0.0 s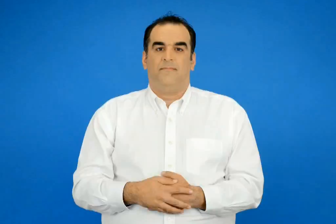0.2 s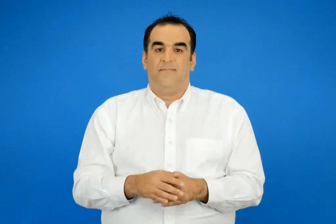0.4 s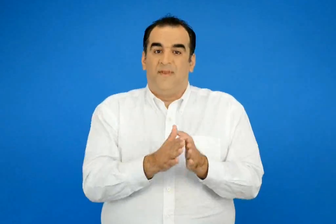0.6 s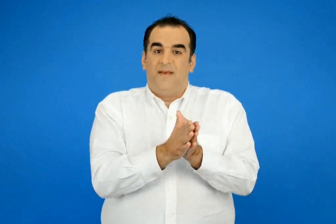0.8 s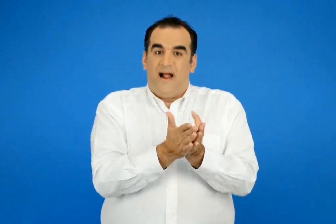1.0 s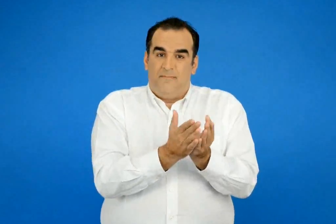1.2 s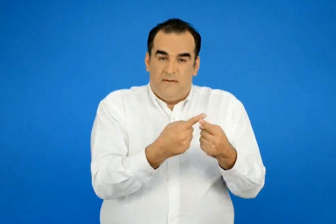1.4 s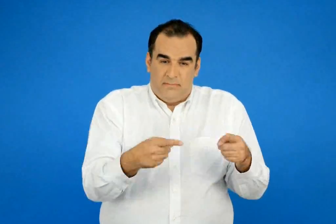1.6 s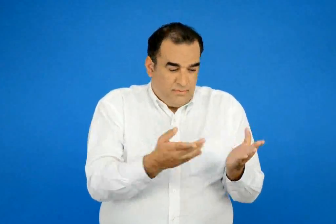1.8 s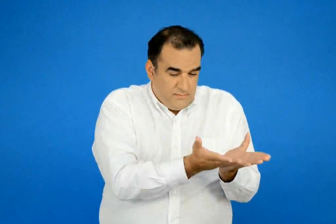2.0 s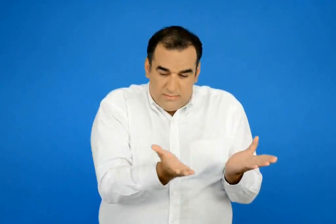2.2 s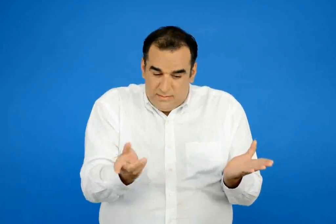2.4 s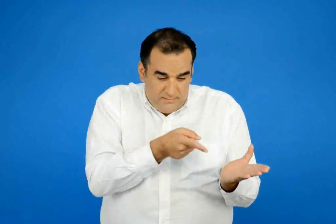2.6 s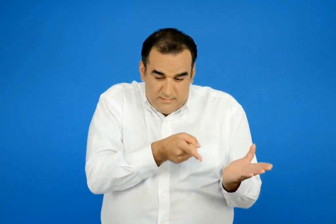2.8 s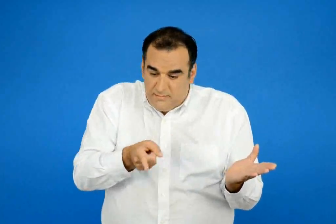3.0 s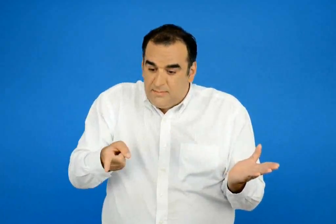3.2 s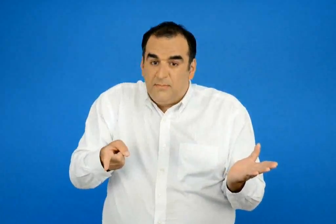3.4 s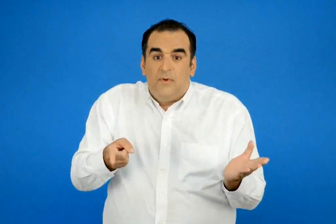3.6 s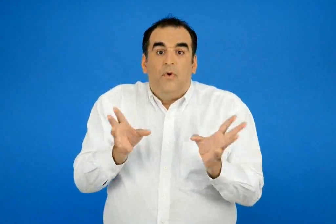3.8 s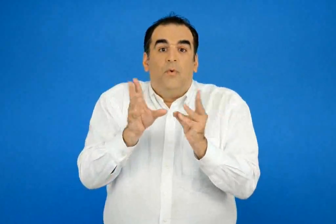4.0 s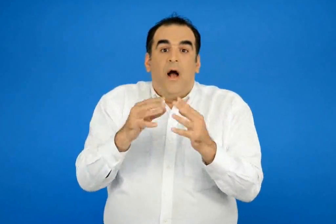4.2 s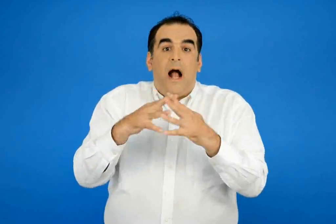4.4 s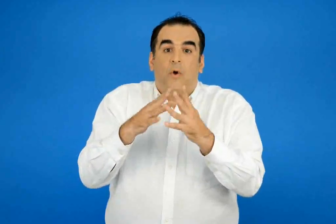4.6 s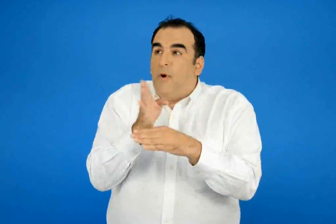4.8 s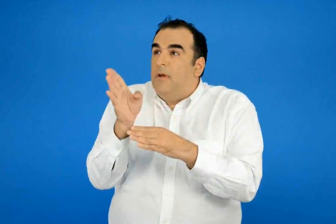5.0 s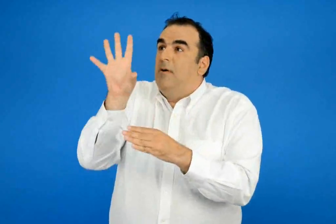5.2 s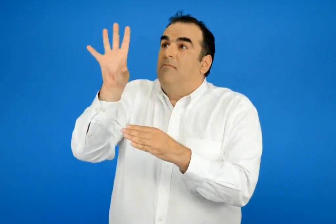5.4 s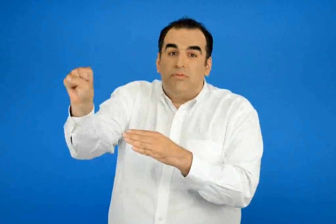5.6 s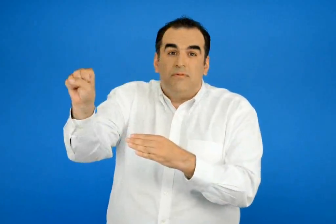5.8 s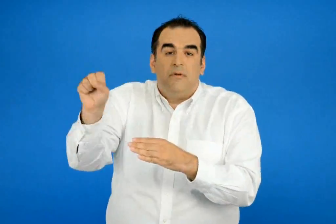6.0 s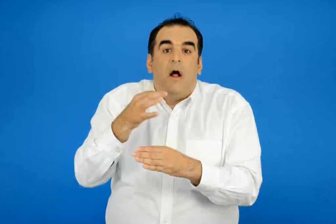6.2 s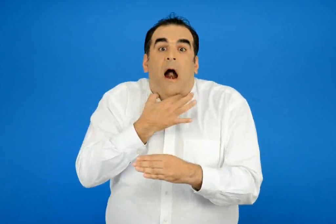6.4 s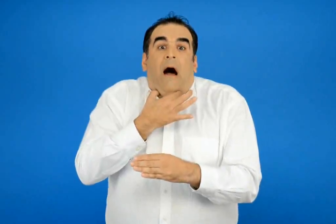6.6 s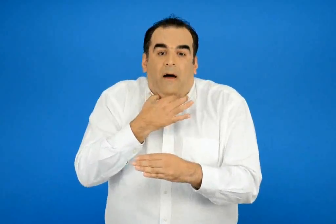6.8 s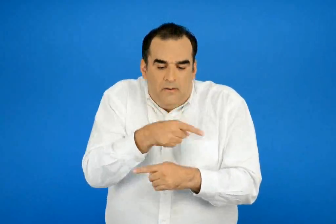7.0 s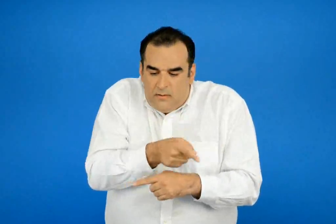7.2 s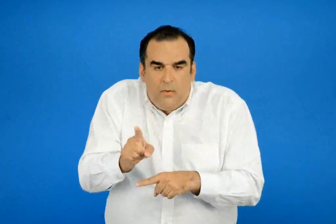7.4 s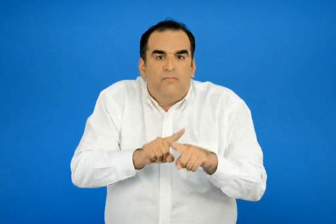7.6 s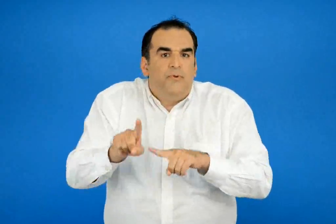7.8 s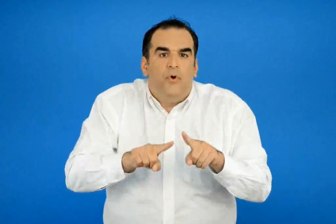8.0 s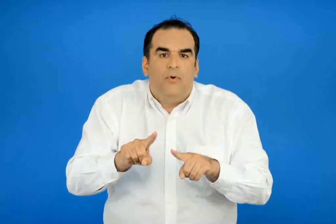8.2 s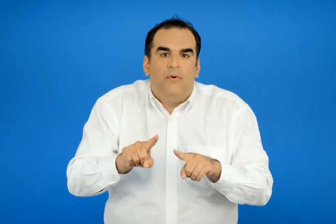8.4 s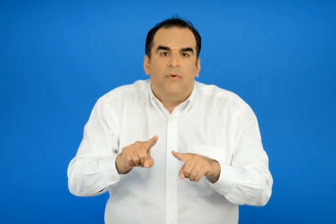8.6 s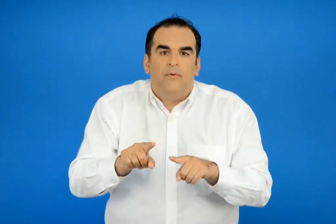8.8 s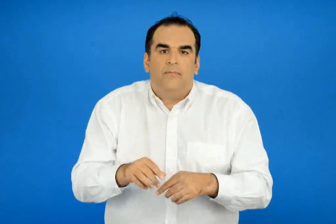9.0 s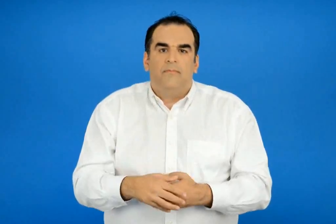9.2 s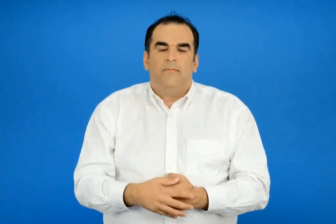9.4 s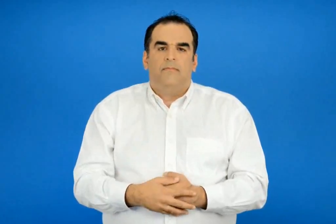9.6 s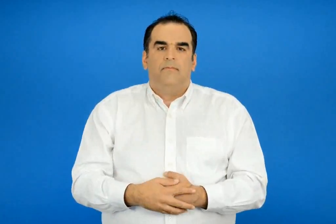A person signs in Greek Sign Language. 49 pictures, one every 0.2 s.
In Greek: ποιό από τα έντυπα θα σου χρειαστεί για να βρεις πως θα πας στην ακρόπολη ;
